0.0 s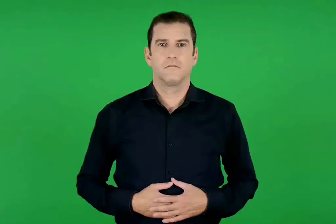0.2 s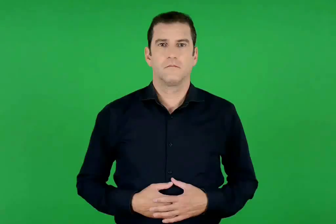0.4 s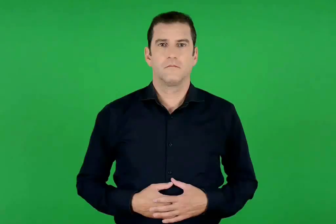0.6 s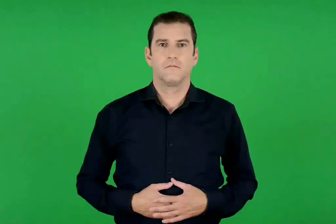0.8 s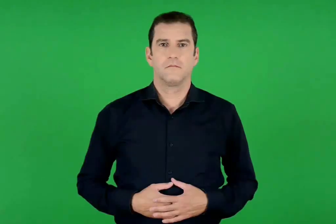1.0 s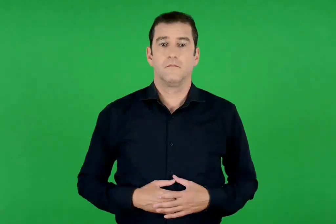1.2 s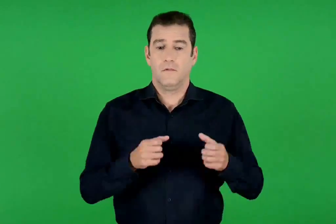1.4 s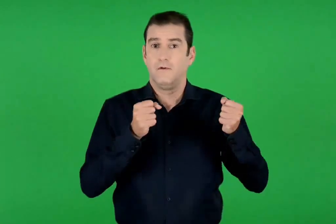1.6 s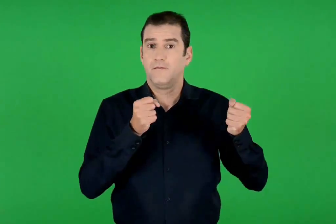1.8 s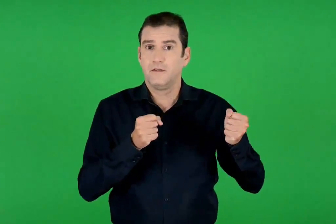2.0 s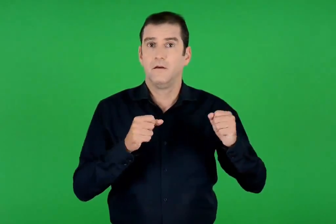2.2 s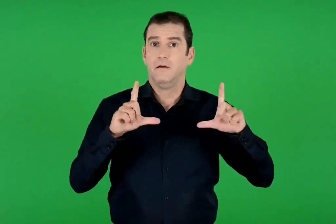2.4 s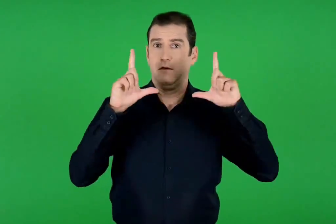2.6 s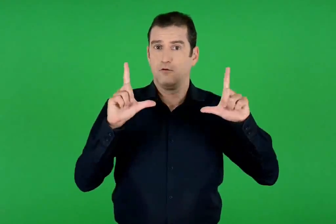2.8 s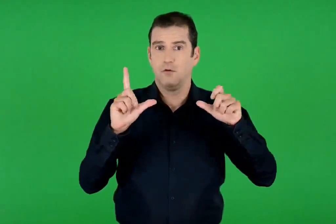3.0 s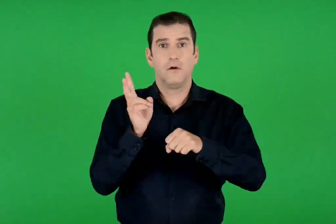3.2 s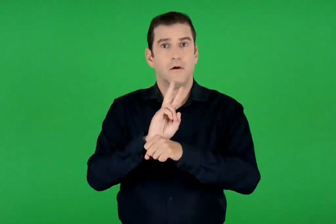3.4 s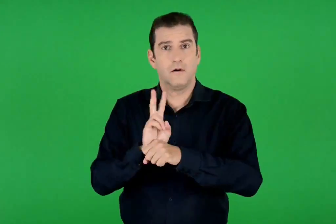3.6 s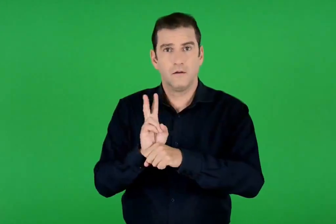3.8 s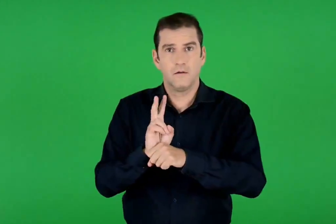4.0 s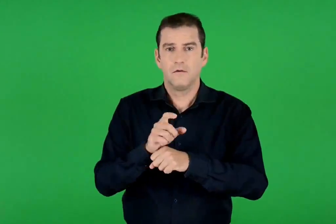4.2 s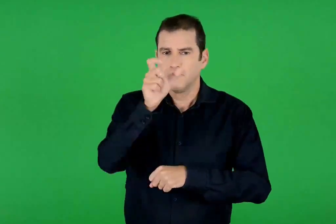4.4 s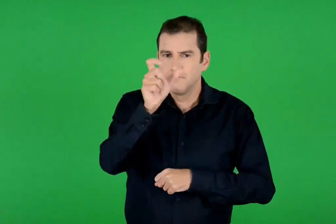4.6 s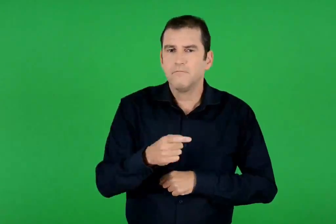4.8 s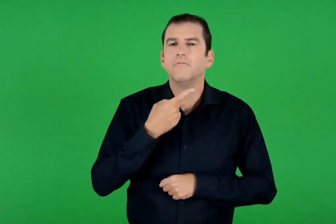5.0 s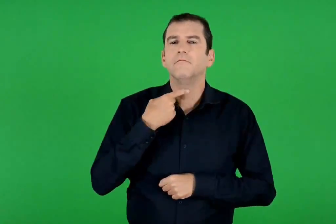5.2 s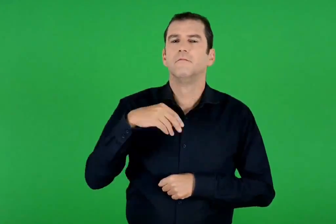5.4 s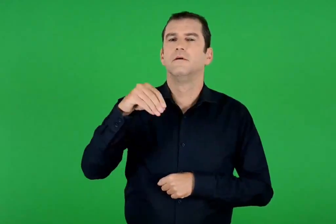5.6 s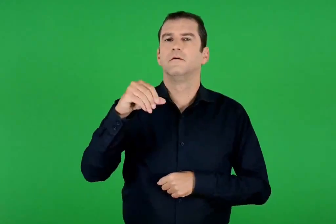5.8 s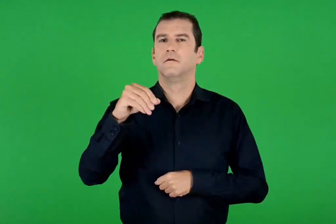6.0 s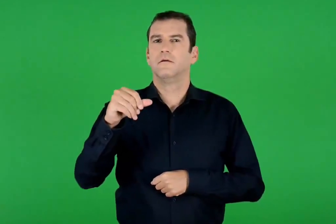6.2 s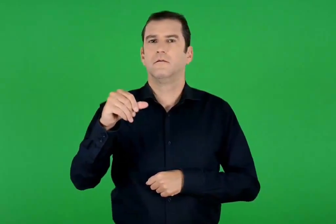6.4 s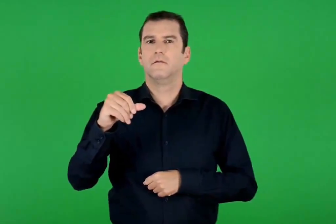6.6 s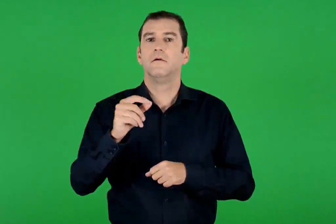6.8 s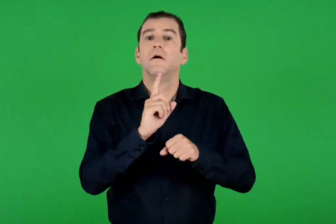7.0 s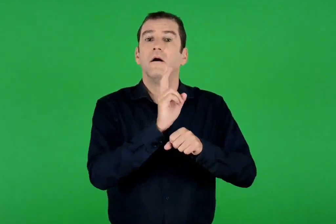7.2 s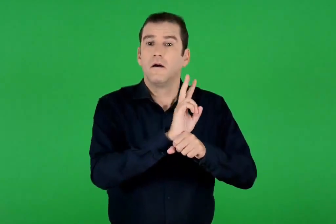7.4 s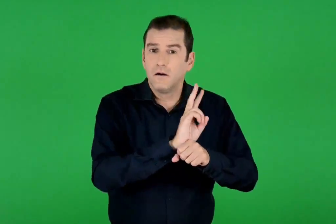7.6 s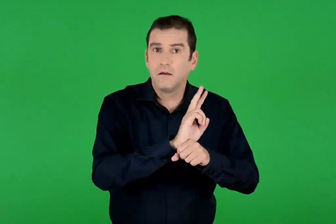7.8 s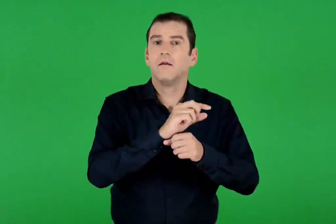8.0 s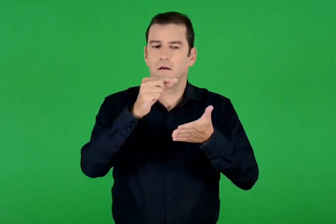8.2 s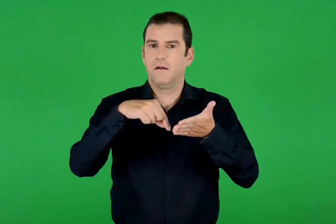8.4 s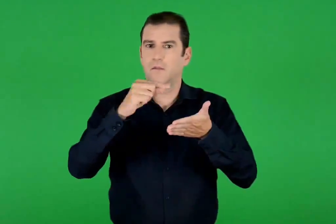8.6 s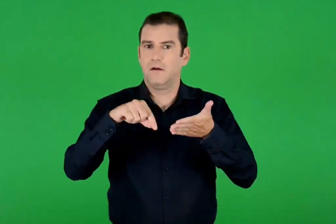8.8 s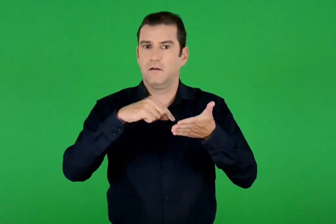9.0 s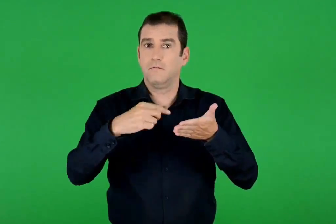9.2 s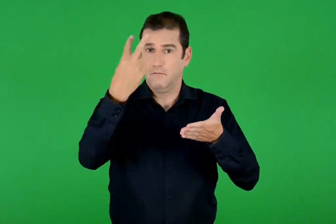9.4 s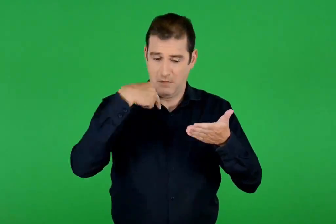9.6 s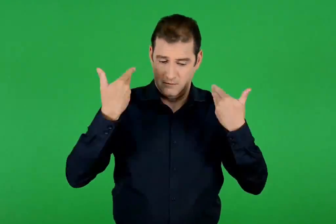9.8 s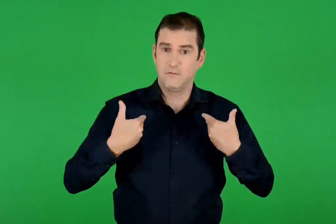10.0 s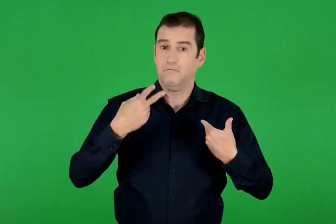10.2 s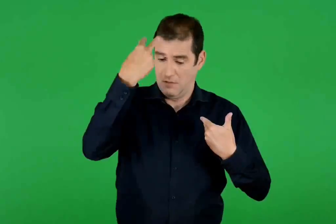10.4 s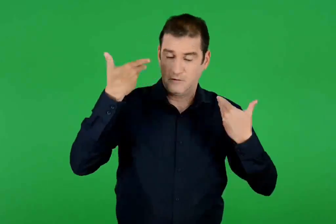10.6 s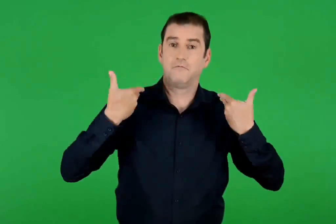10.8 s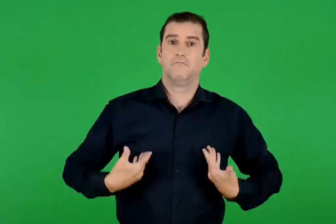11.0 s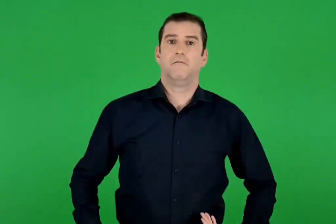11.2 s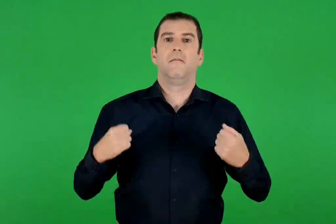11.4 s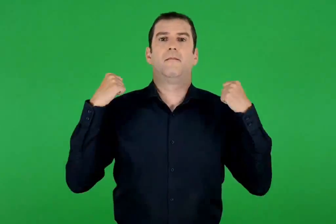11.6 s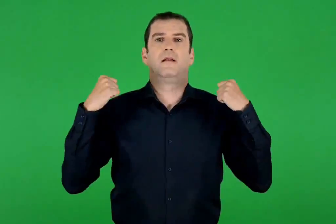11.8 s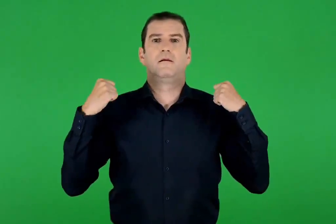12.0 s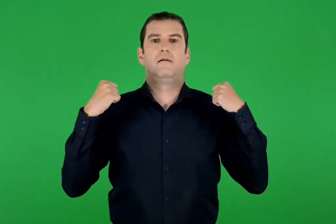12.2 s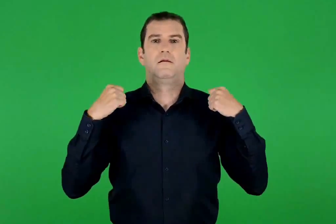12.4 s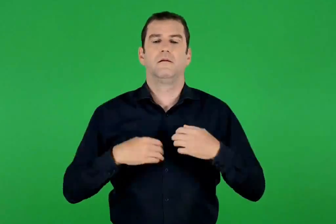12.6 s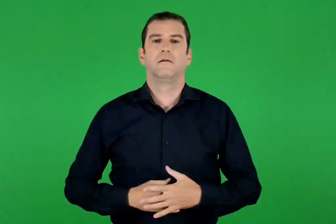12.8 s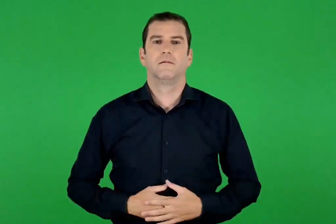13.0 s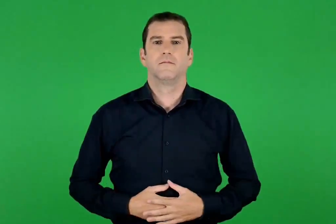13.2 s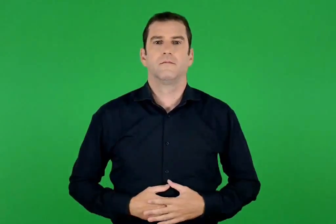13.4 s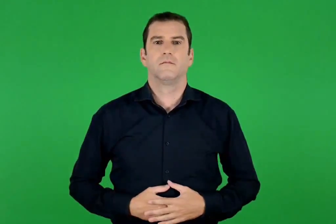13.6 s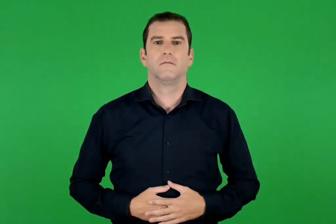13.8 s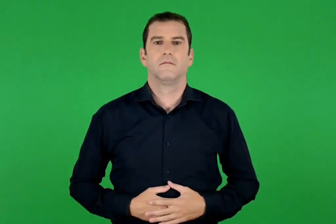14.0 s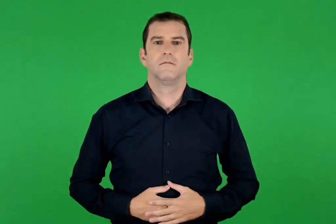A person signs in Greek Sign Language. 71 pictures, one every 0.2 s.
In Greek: βαστά εικόνα και χαρτί ζαχαροκάρνο , ζυμωτή χαρτί και καλαμάρι δες και με , δες και με το παλικάρι
